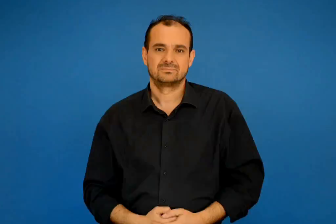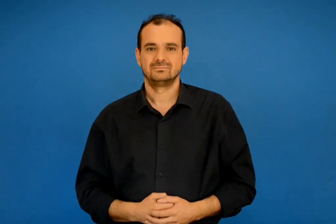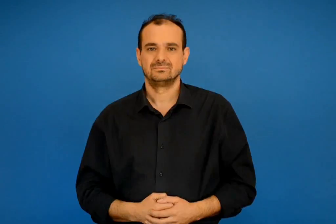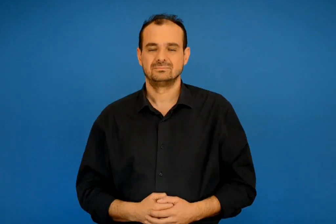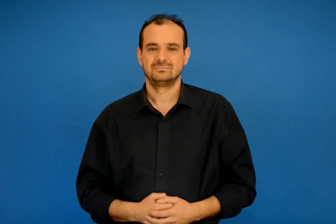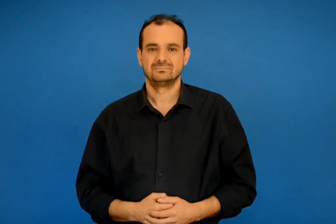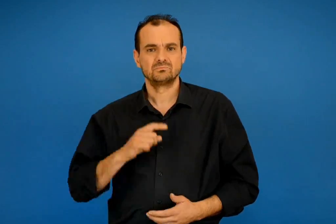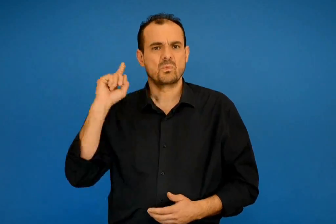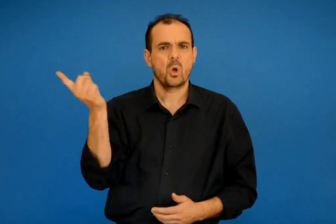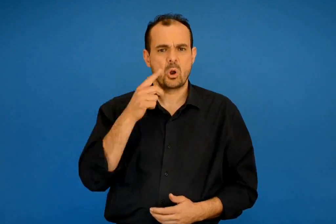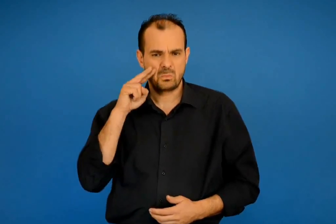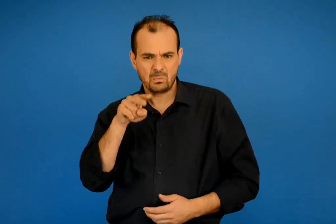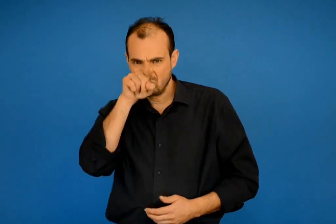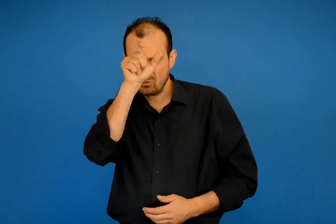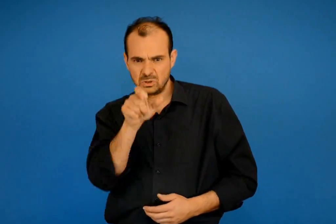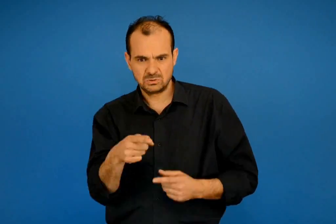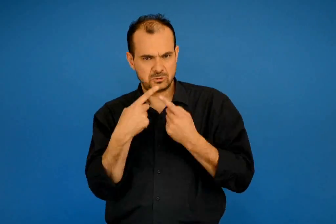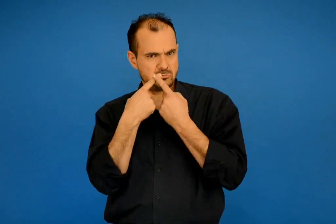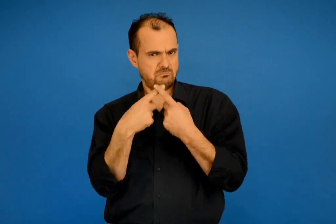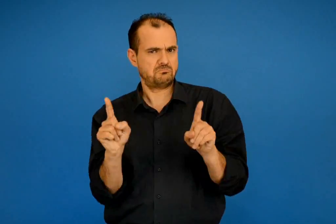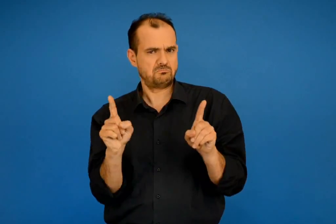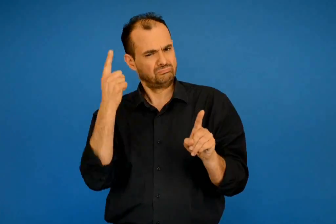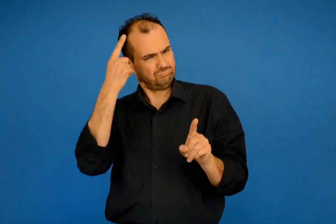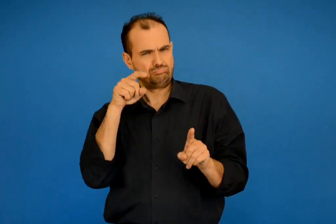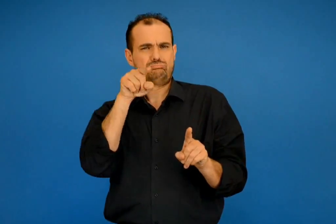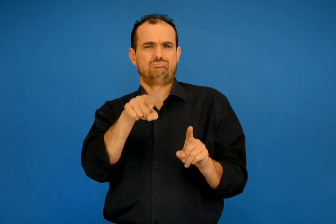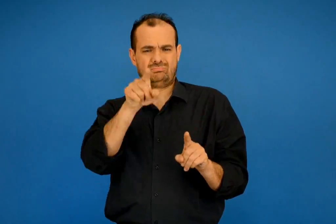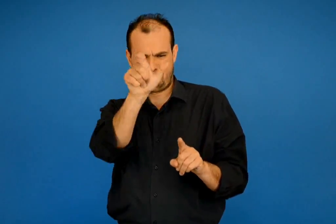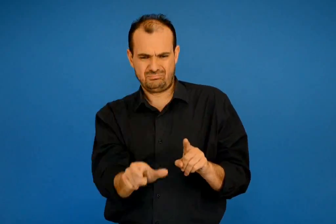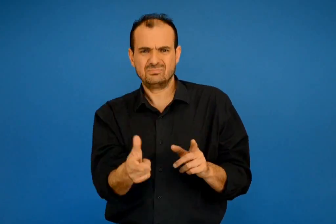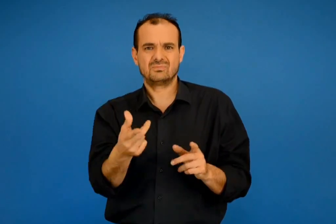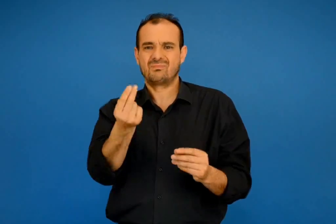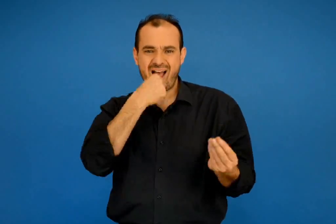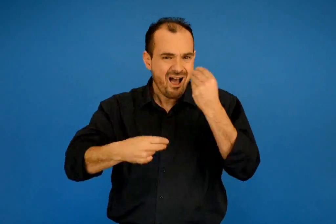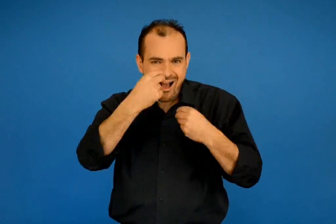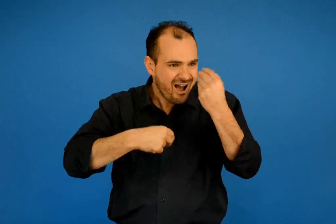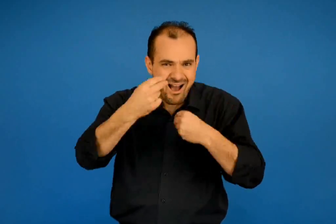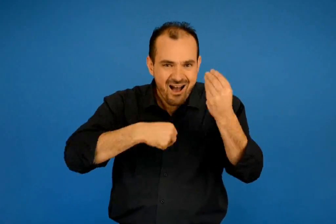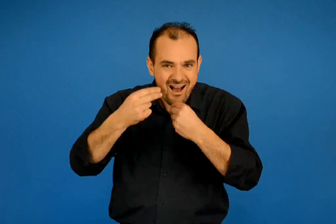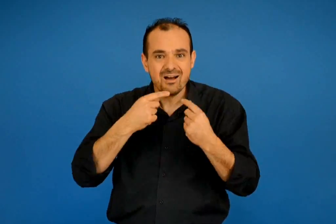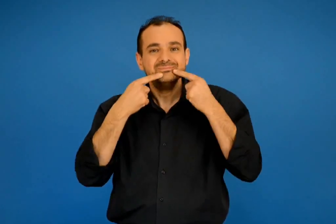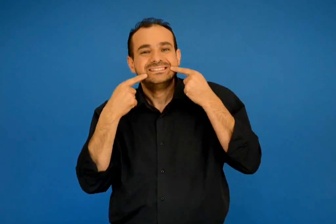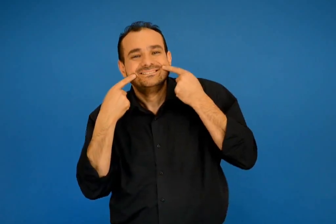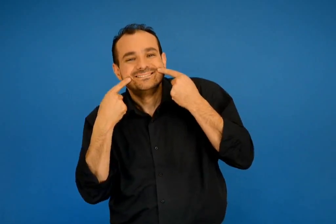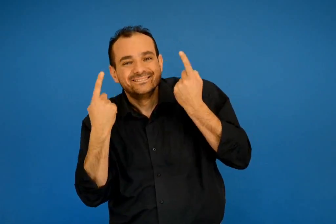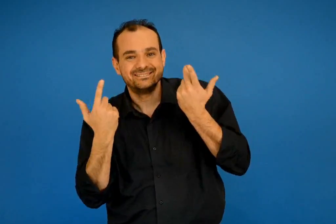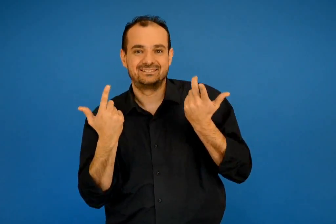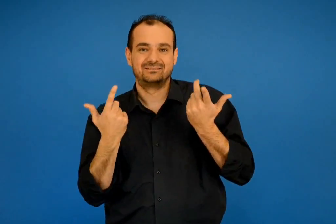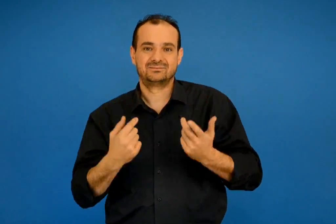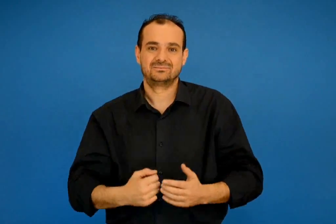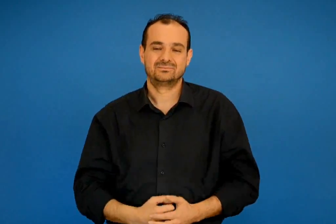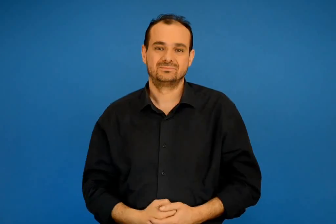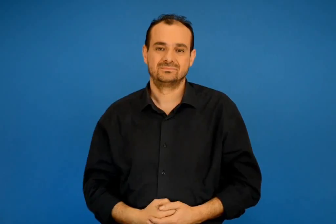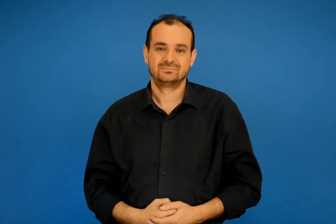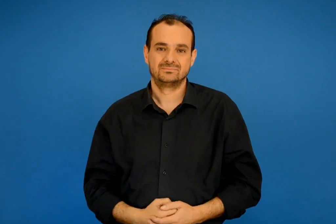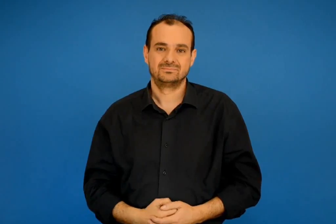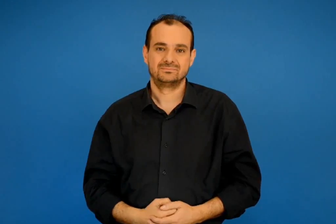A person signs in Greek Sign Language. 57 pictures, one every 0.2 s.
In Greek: αυτό ήταν πράγματι παράξενο για αυτόν αφού όλοι γνώριζαν ποσό λιχούδης και γελαστός ήταν
